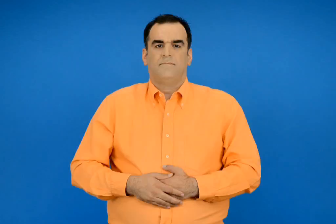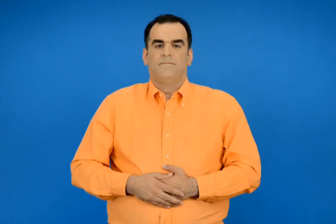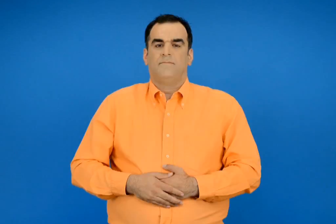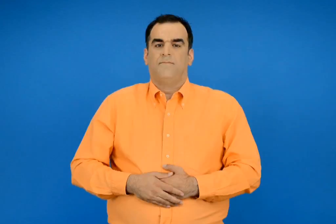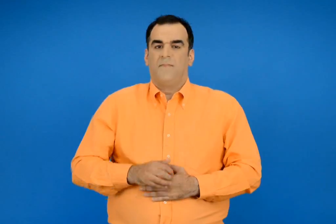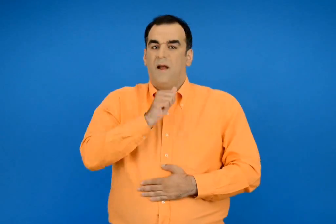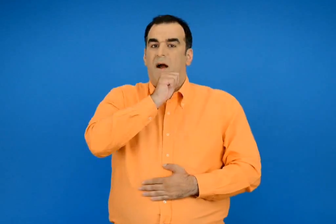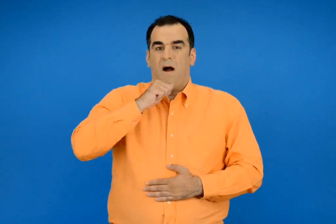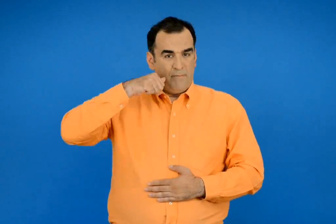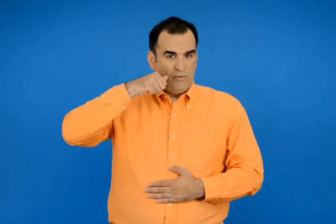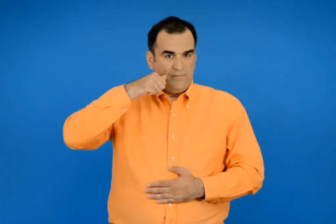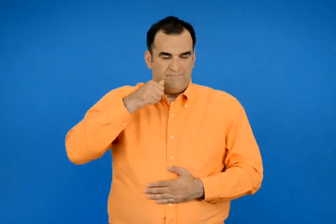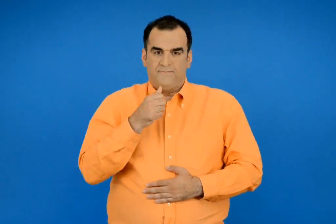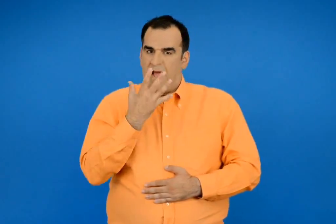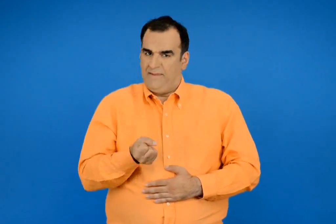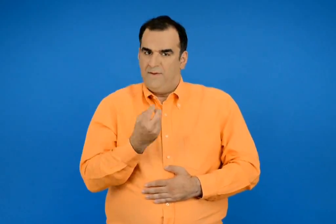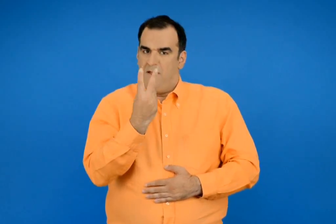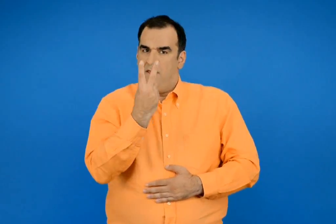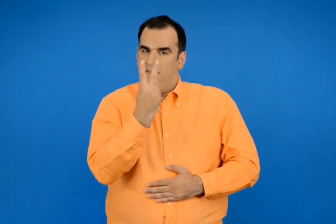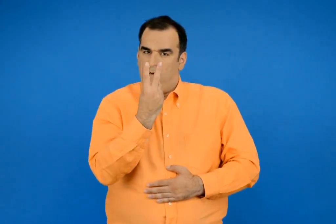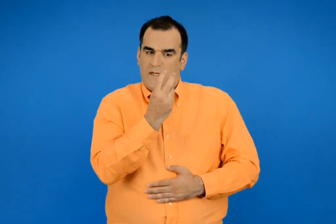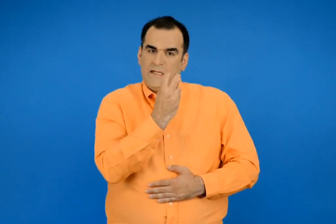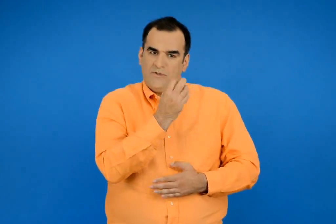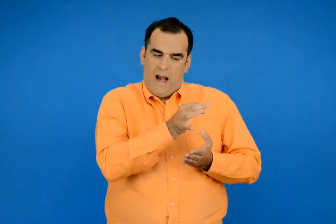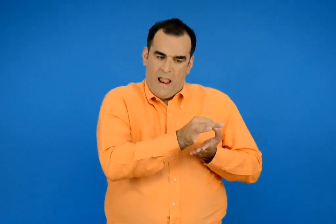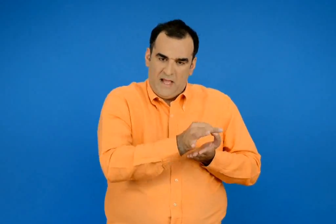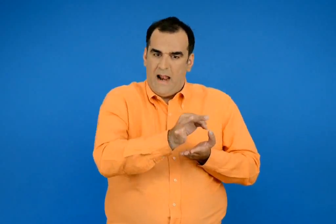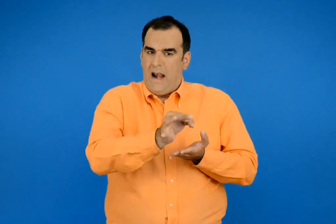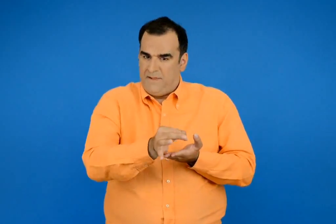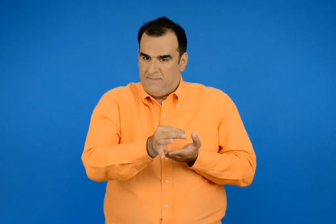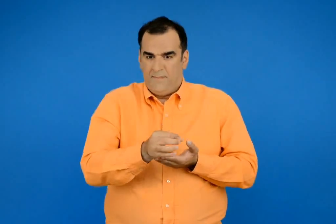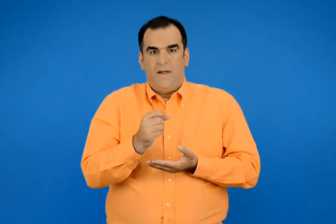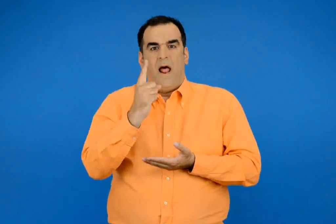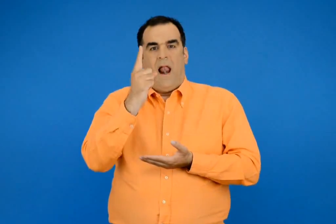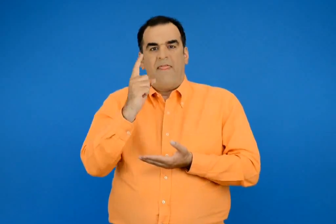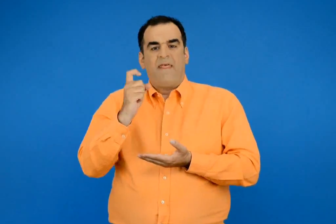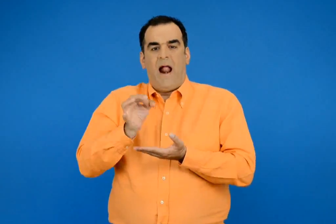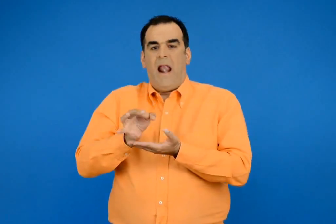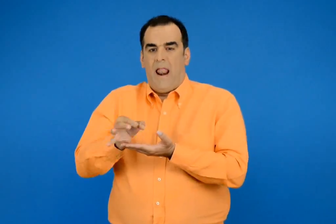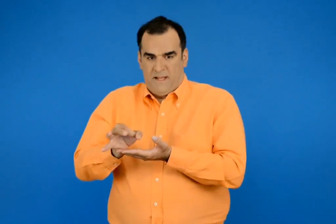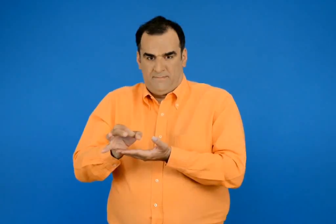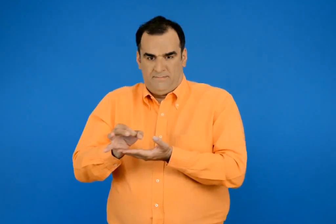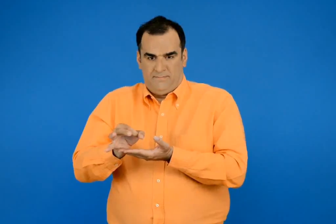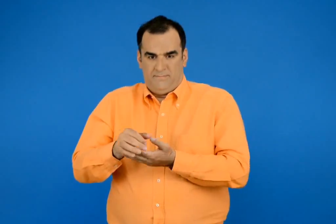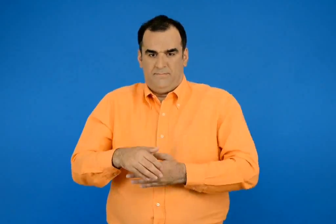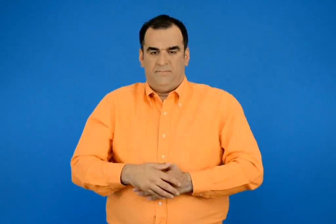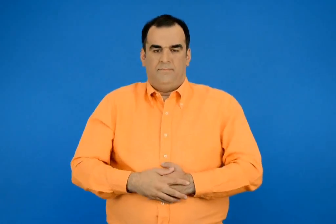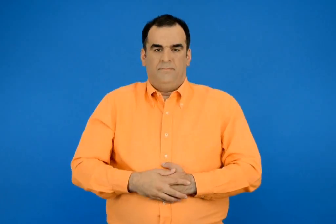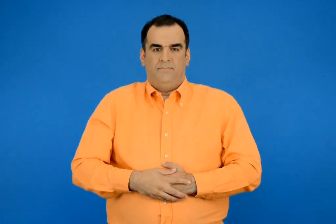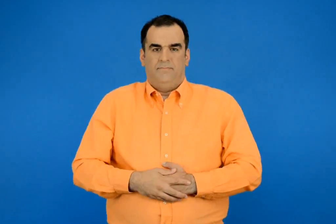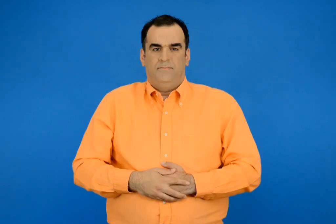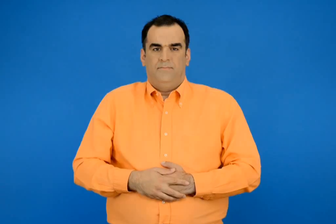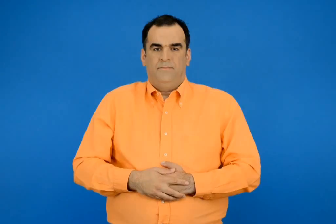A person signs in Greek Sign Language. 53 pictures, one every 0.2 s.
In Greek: τα χρήματα που είχε μαζί του ο απόστολος ήταν δύο νομίσματα των 20 λεπτών και ένα των 10 λεπτών
